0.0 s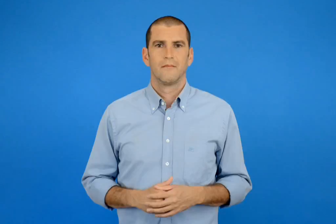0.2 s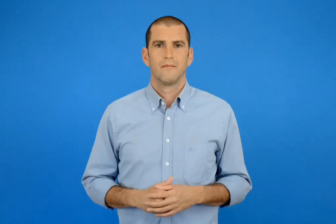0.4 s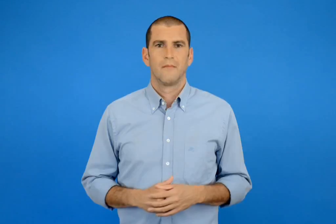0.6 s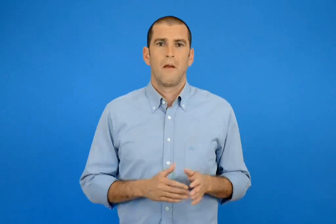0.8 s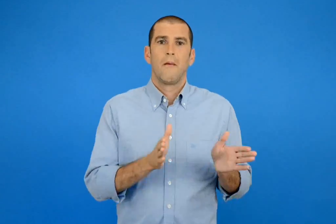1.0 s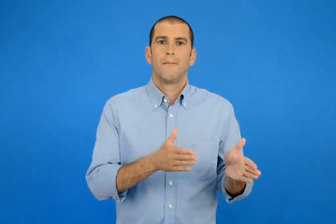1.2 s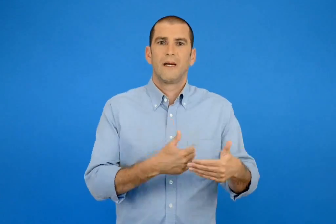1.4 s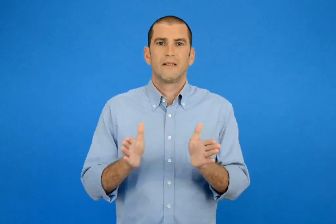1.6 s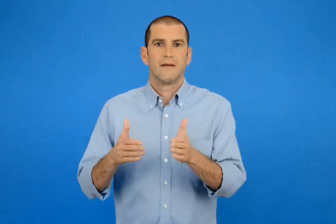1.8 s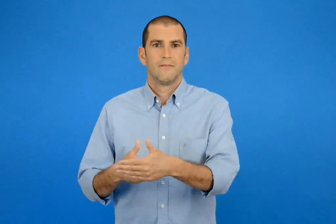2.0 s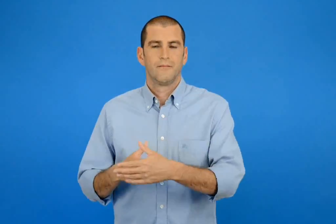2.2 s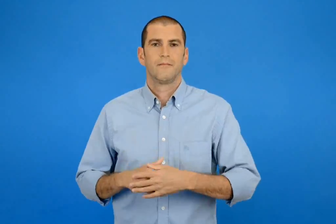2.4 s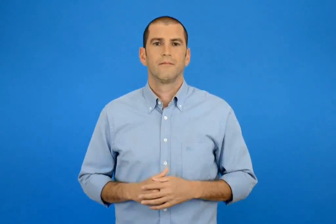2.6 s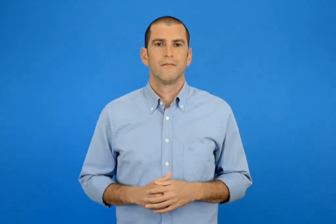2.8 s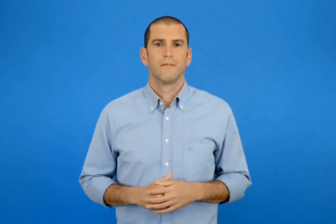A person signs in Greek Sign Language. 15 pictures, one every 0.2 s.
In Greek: πακέτα
